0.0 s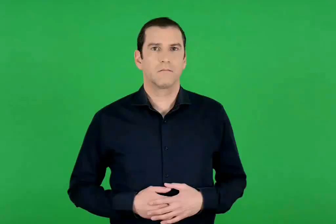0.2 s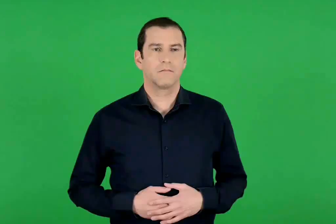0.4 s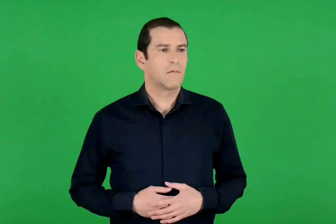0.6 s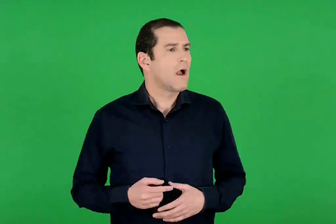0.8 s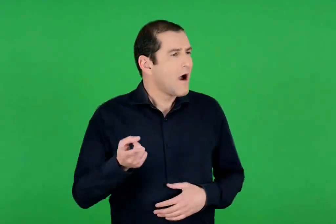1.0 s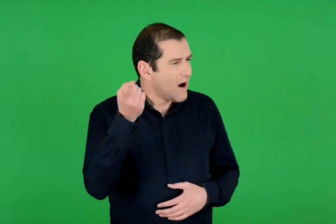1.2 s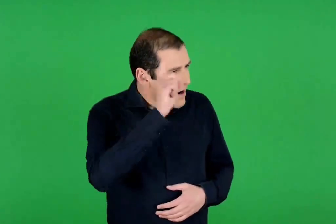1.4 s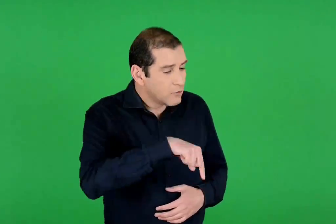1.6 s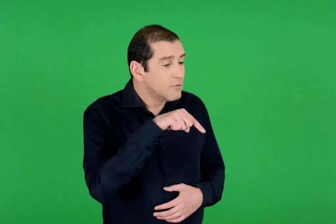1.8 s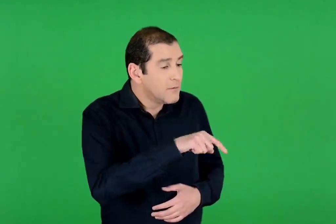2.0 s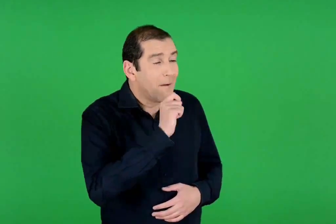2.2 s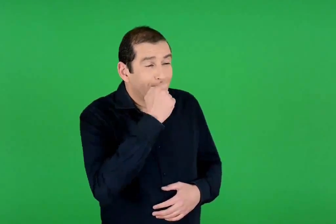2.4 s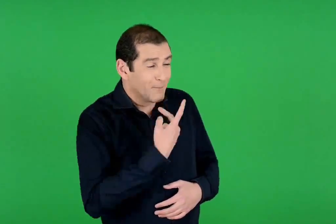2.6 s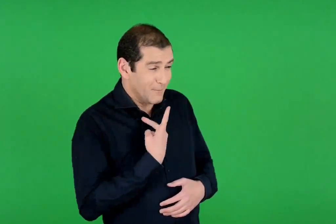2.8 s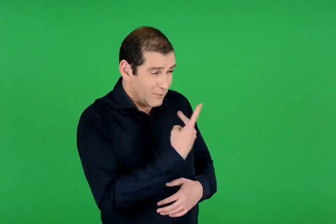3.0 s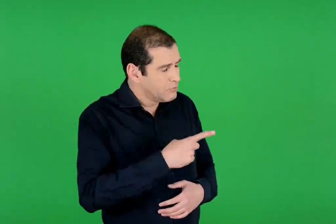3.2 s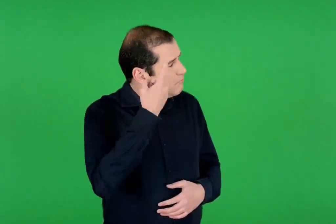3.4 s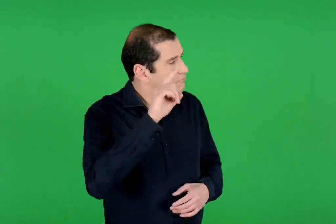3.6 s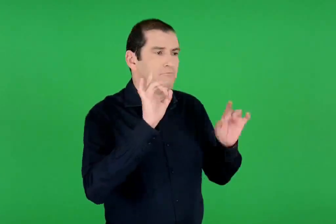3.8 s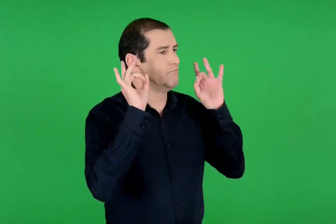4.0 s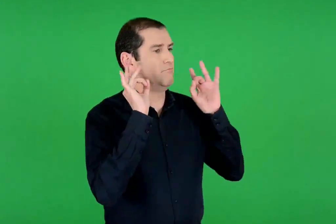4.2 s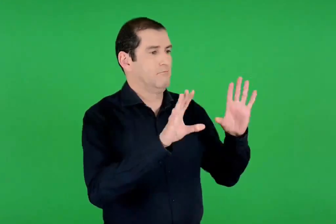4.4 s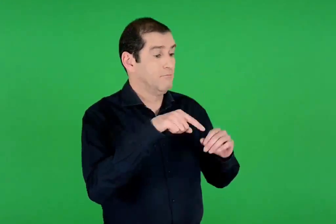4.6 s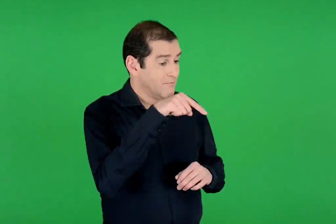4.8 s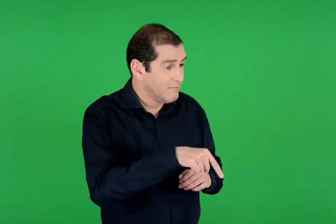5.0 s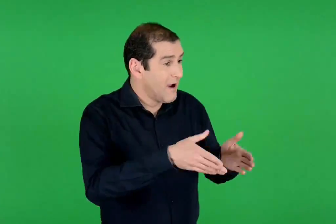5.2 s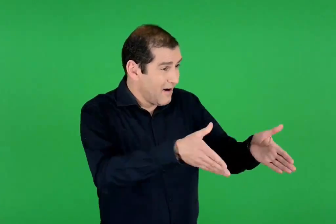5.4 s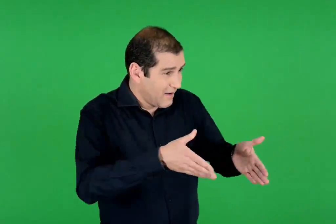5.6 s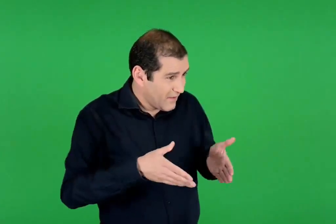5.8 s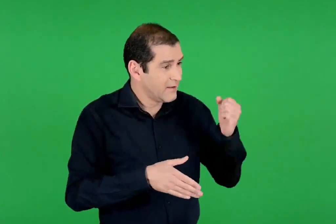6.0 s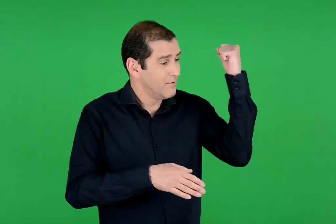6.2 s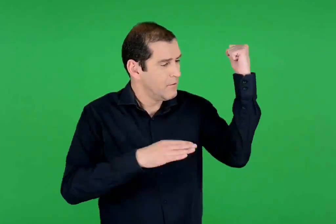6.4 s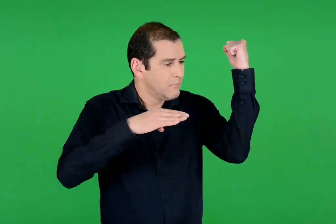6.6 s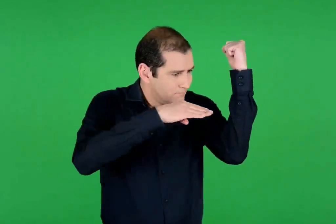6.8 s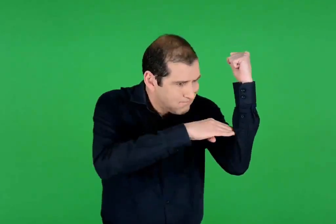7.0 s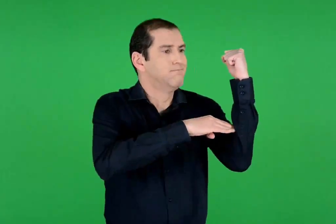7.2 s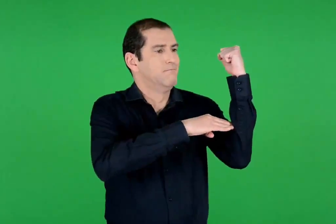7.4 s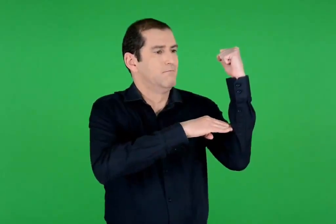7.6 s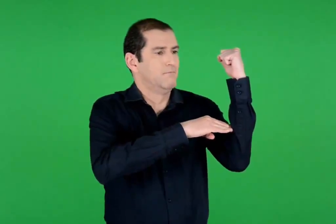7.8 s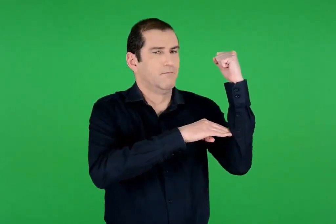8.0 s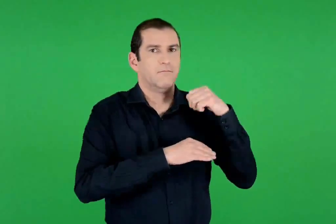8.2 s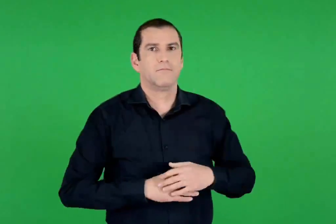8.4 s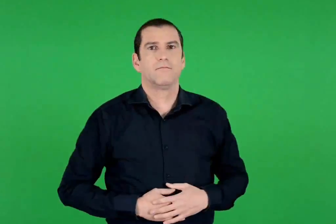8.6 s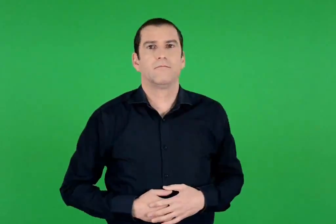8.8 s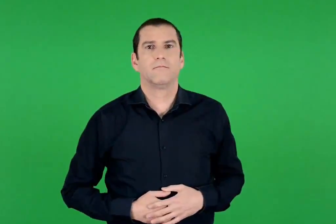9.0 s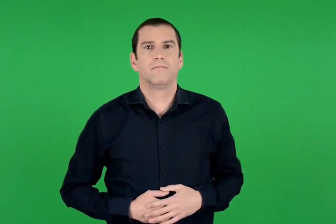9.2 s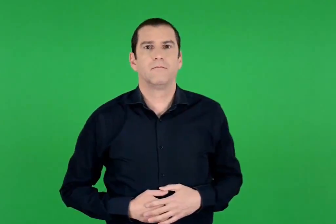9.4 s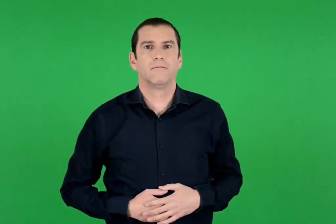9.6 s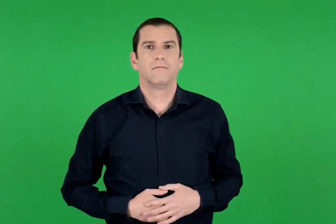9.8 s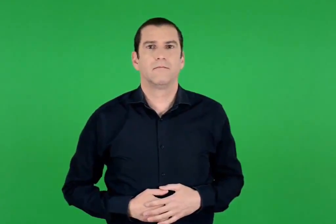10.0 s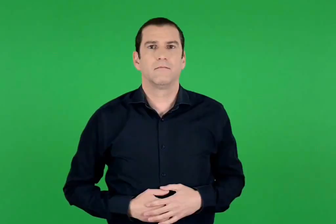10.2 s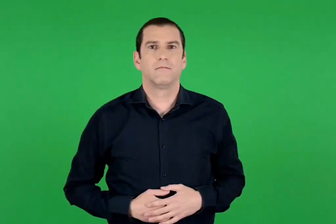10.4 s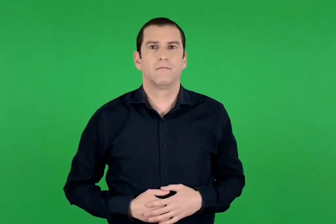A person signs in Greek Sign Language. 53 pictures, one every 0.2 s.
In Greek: άλλος κανείς δε γνώριζε αυτό το μυστικό μας. πως το κρεβάτι μας ήτανε καρφωμένο γερά σε έναν χοντρό κορμό ελιάς
